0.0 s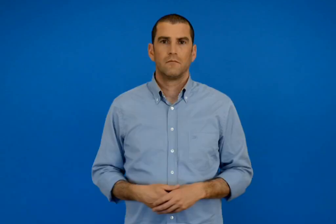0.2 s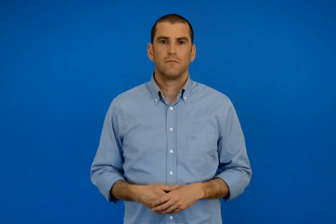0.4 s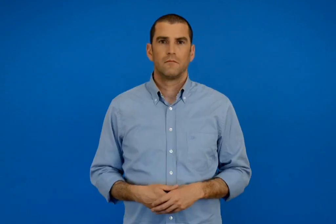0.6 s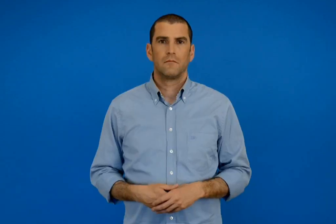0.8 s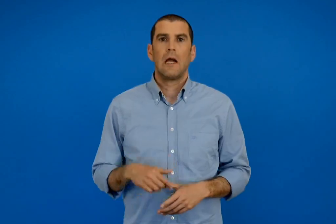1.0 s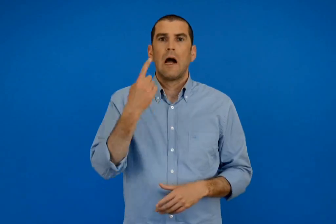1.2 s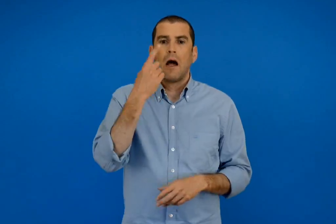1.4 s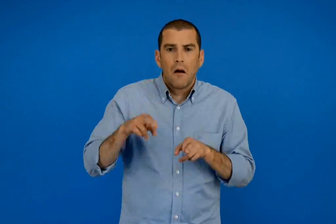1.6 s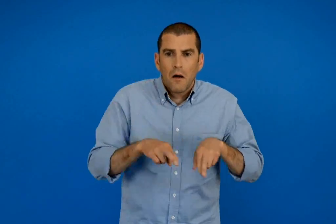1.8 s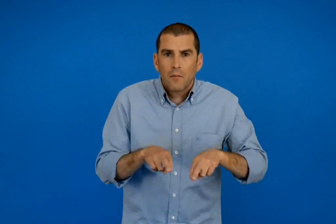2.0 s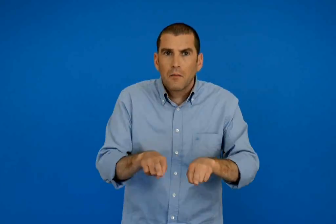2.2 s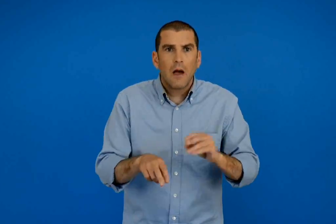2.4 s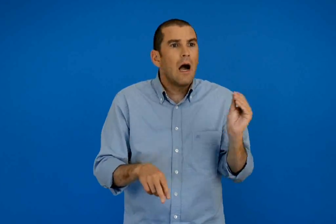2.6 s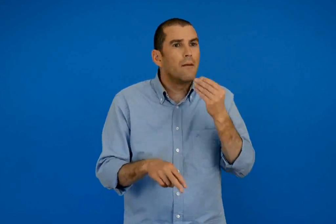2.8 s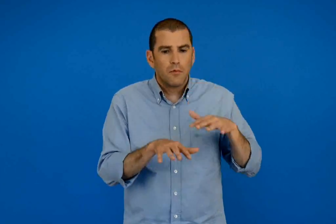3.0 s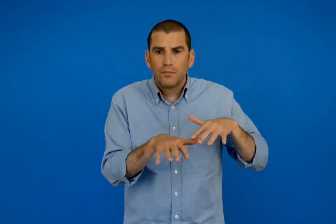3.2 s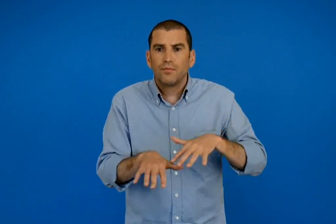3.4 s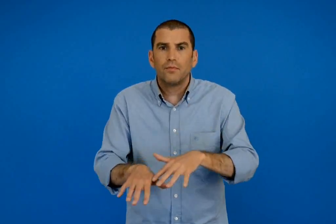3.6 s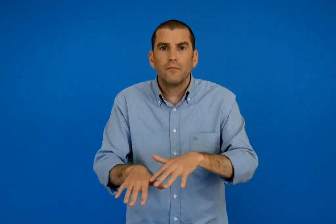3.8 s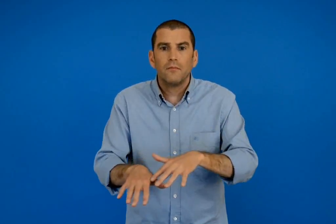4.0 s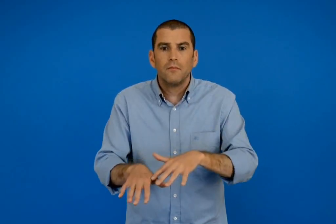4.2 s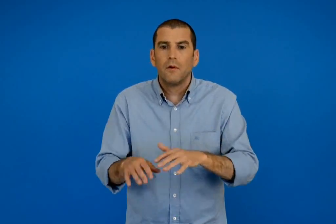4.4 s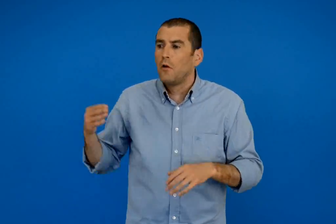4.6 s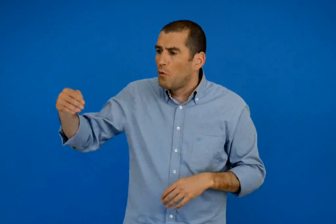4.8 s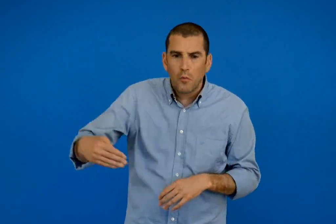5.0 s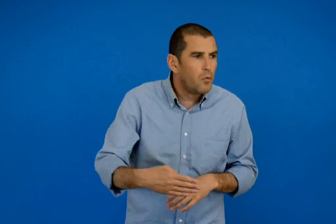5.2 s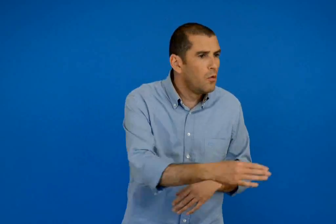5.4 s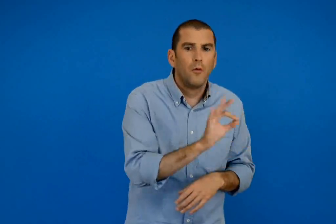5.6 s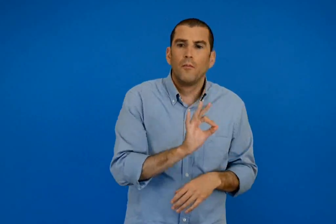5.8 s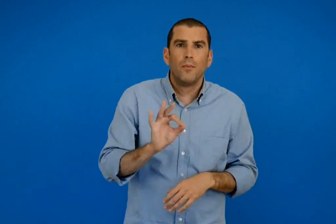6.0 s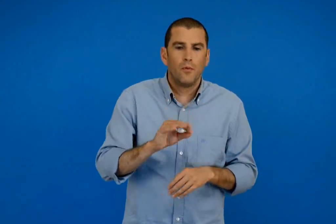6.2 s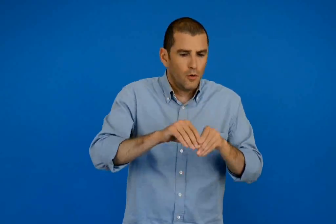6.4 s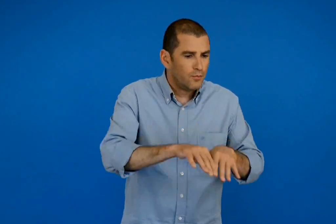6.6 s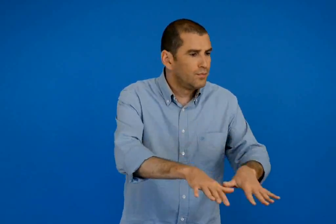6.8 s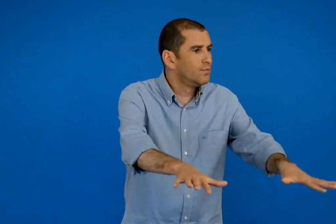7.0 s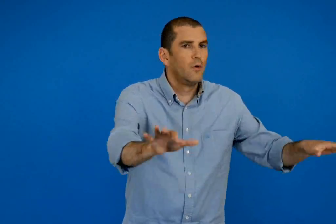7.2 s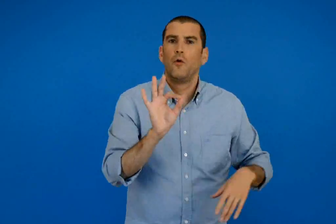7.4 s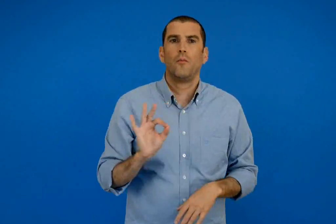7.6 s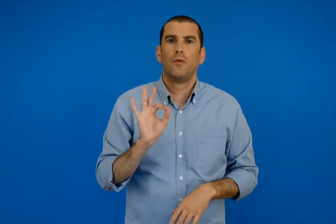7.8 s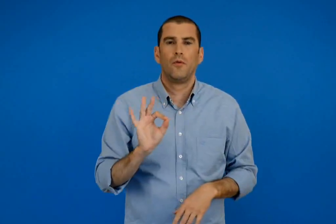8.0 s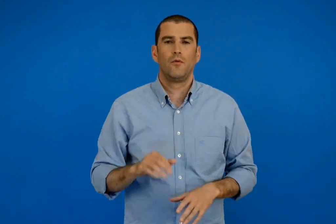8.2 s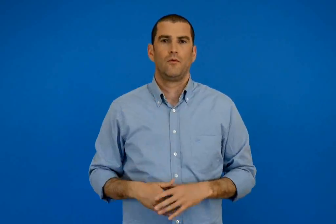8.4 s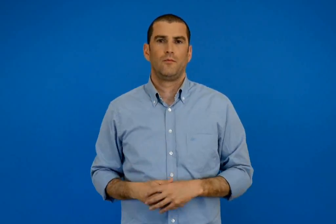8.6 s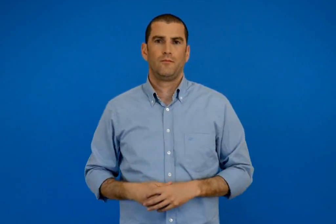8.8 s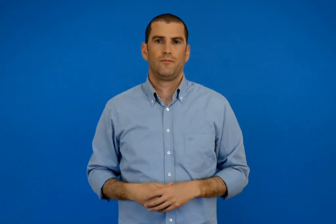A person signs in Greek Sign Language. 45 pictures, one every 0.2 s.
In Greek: από που πηγάζει ένα ποτάμι ; από που περνά ; που χύνεται ;
